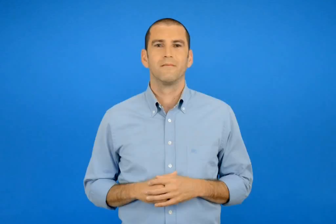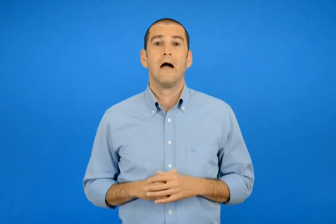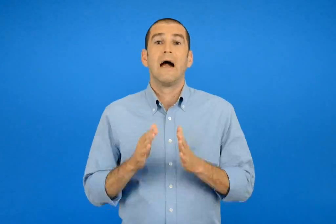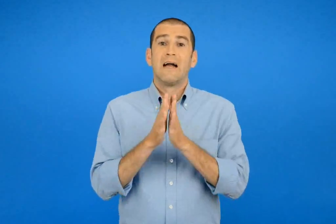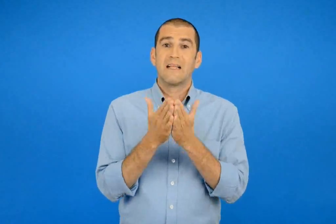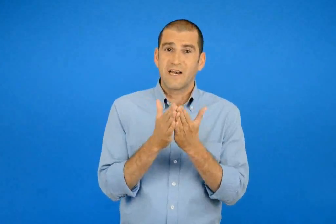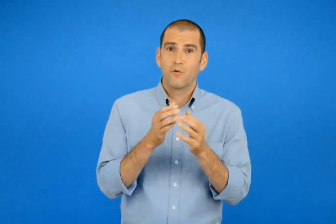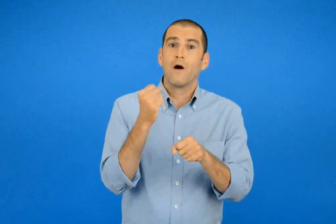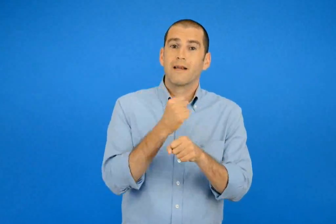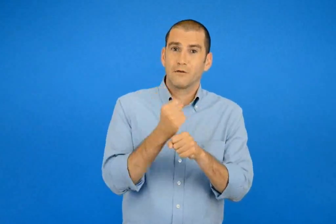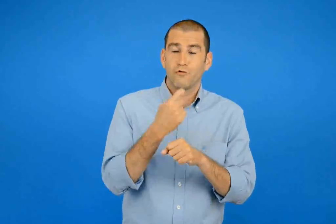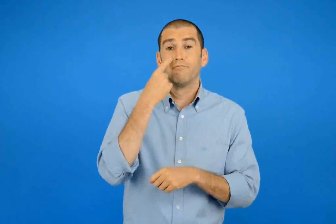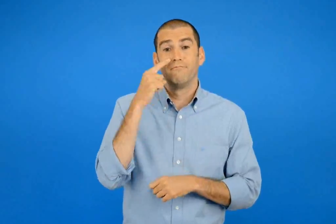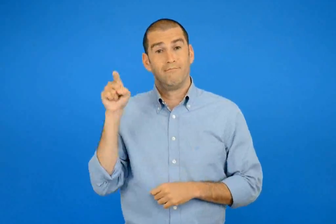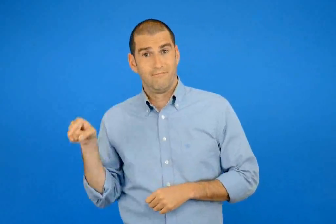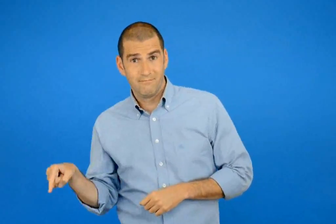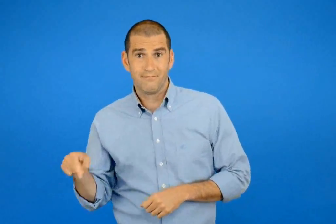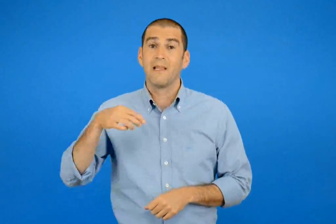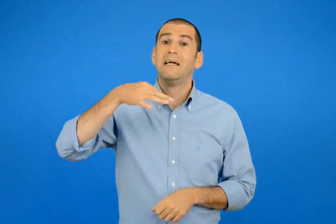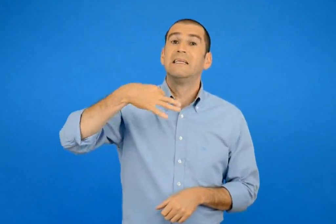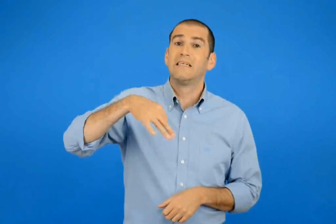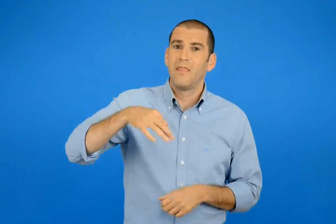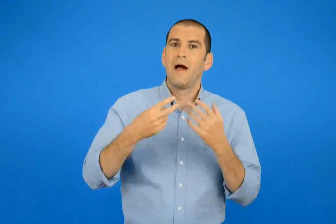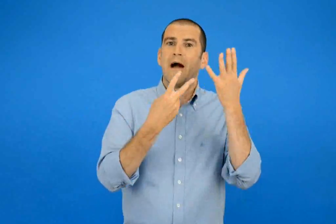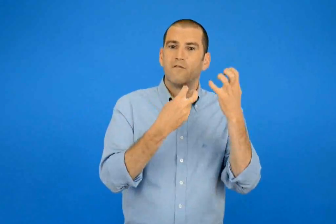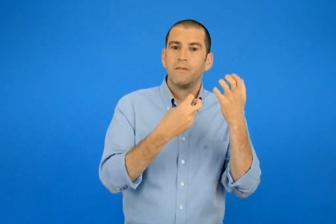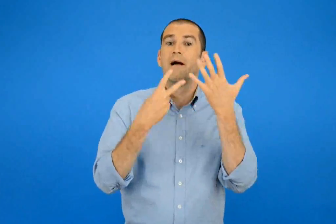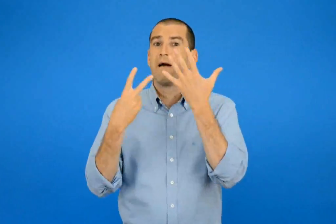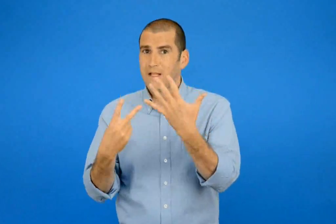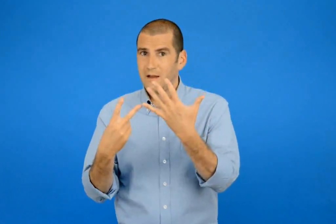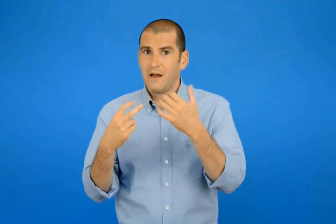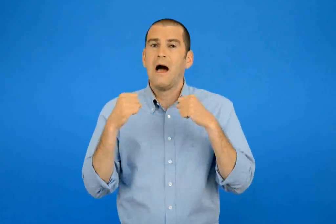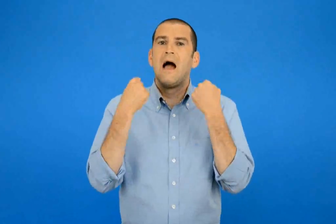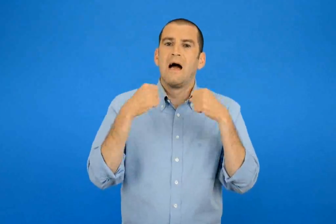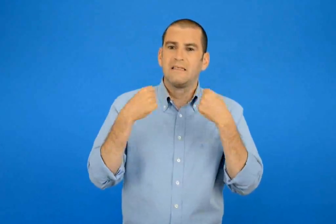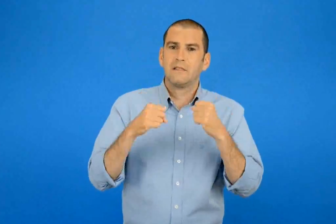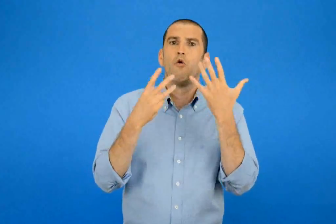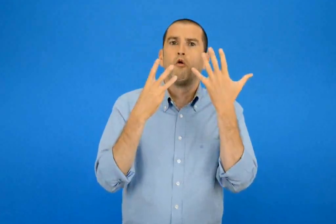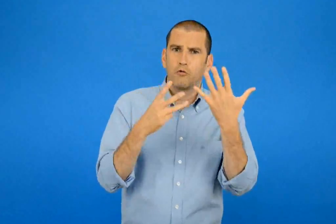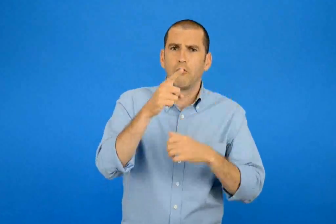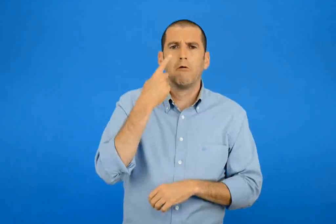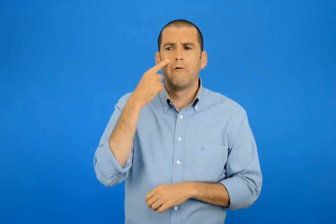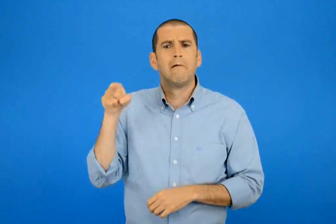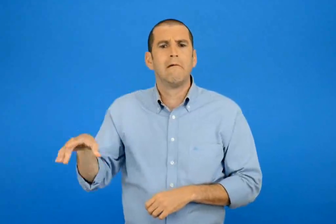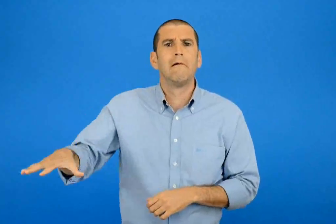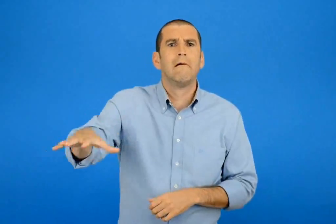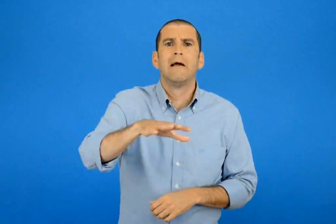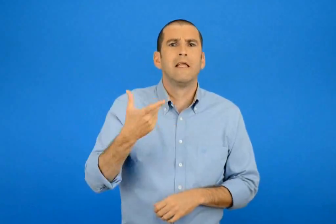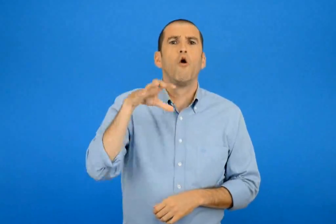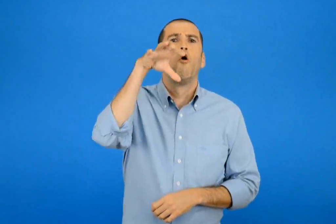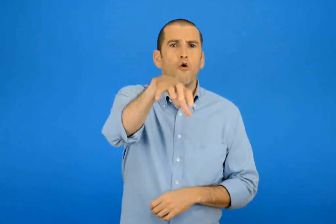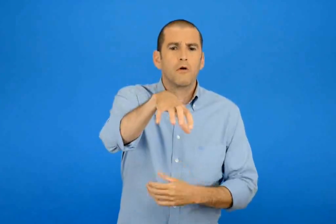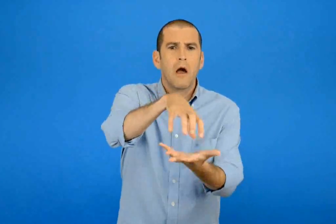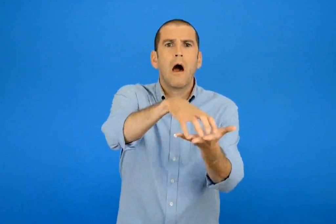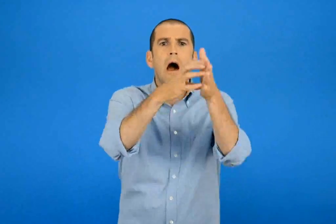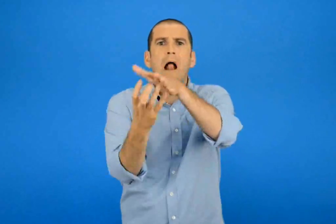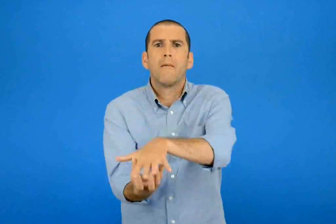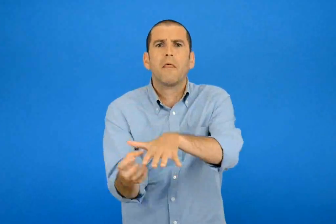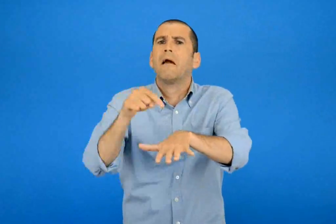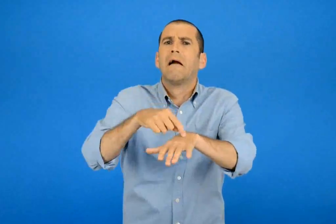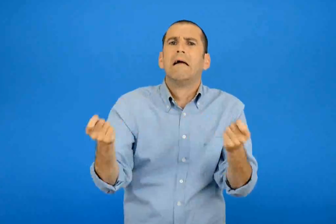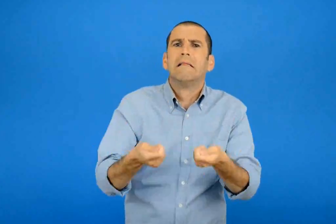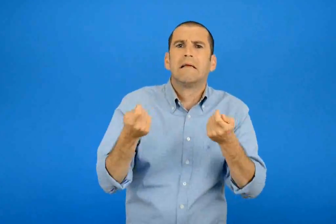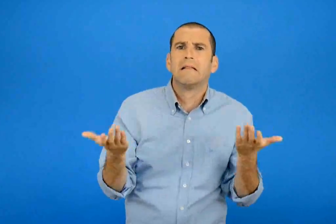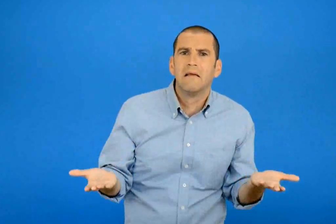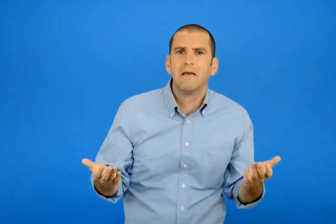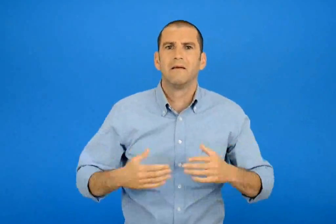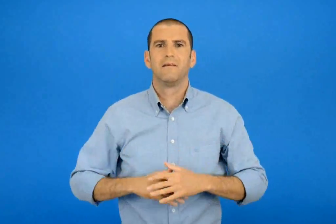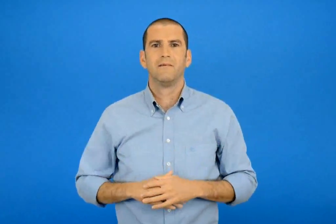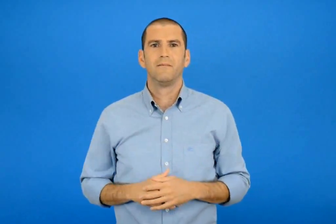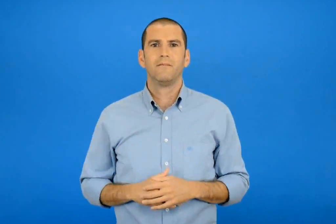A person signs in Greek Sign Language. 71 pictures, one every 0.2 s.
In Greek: πήγαινε στο τετράδιο εργασιών στη σελίδα 77 και κάνε την άσκηση 8 για να δεις τι γίνεται στην ανάποδη χώρα
